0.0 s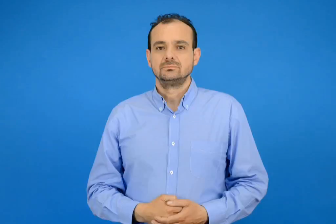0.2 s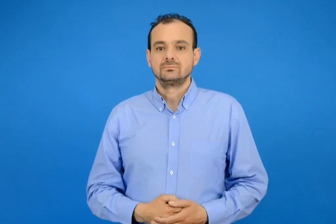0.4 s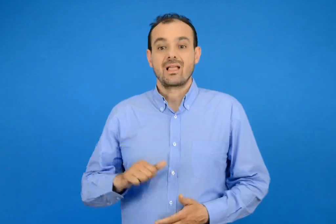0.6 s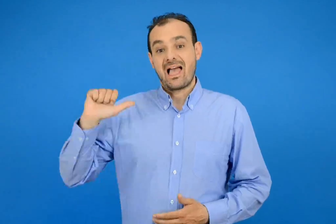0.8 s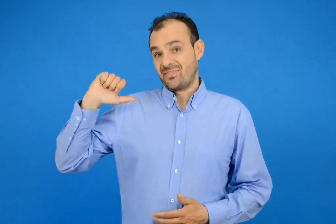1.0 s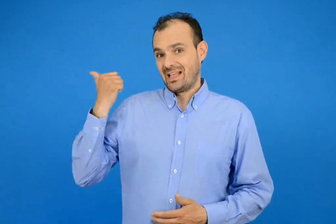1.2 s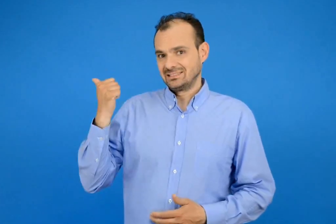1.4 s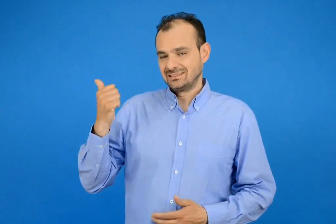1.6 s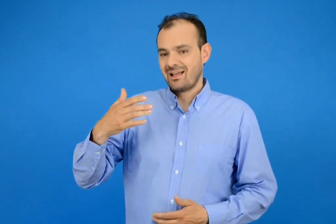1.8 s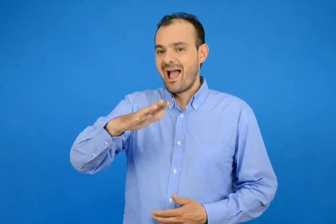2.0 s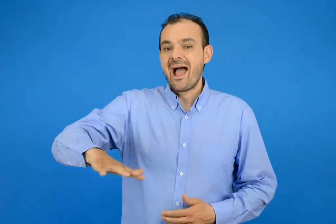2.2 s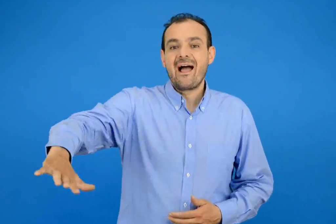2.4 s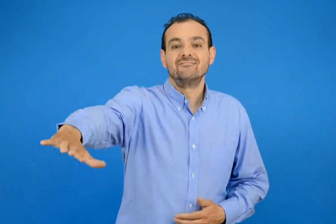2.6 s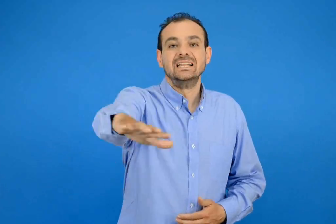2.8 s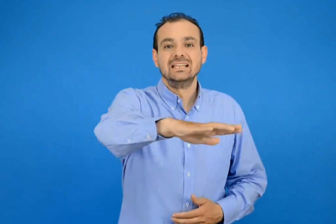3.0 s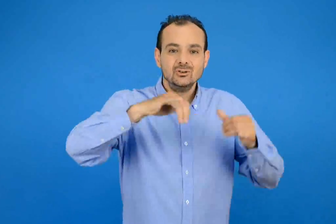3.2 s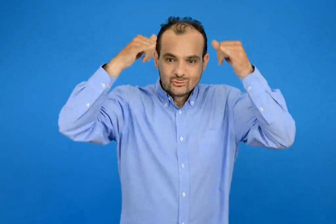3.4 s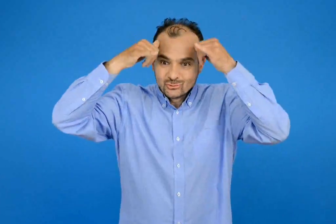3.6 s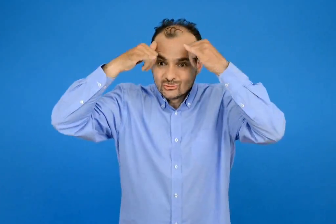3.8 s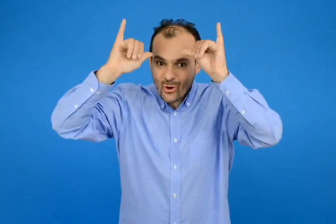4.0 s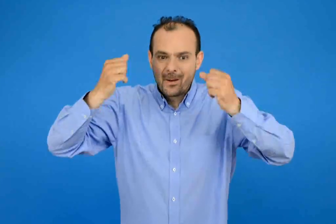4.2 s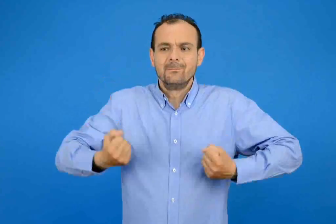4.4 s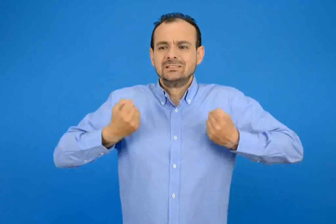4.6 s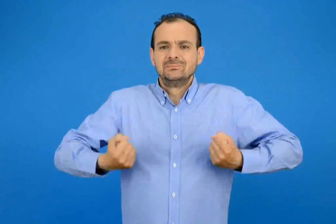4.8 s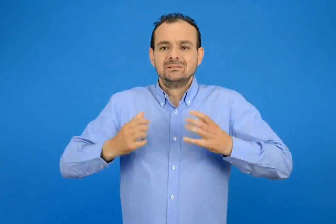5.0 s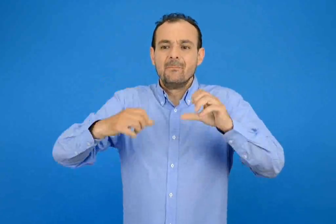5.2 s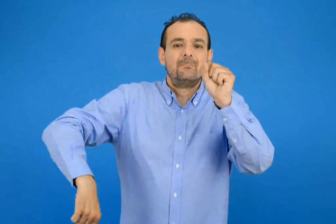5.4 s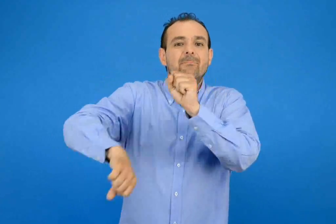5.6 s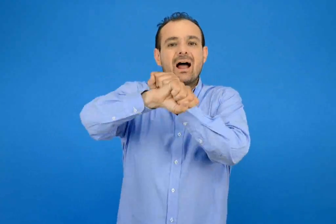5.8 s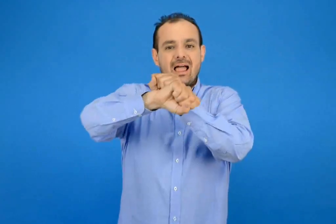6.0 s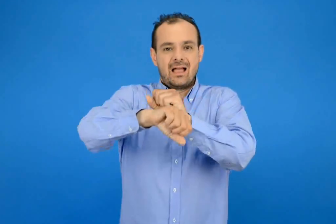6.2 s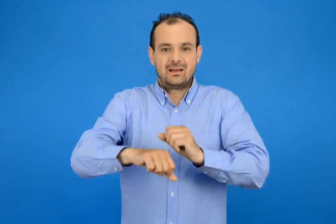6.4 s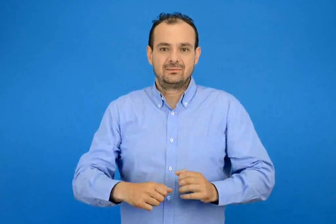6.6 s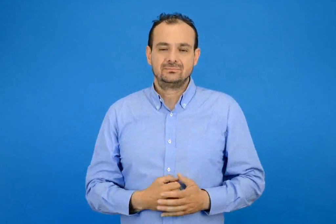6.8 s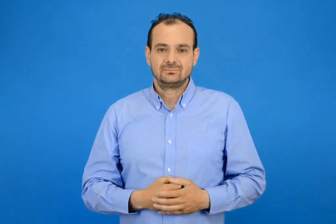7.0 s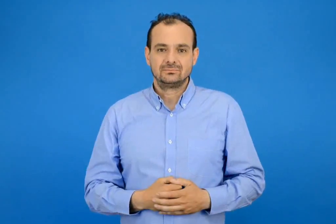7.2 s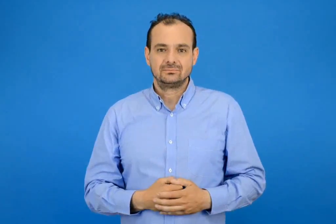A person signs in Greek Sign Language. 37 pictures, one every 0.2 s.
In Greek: χτες τα ζώα της αυλής έπαιξαν με την μπάλα
